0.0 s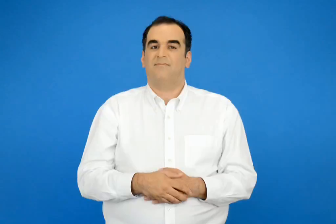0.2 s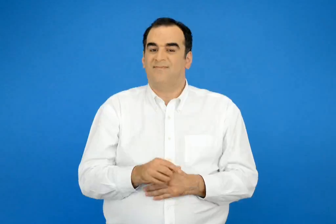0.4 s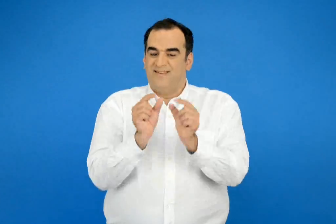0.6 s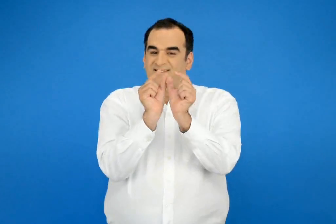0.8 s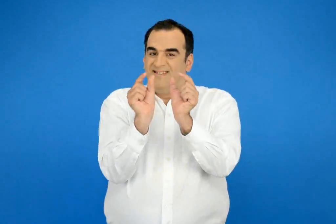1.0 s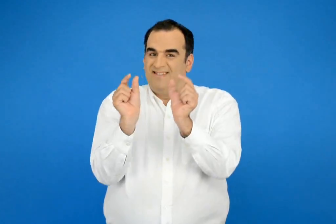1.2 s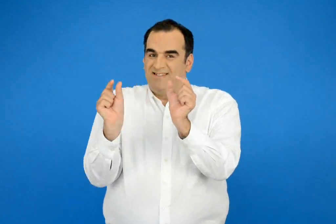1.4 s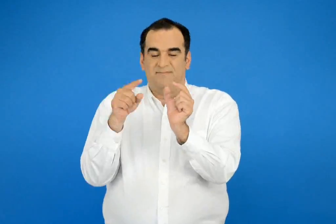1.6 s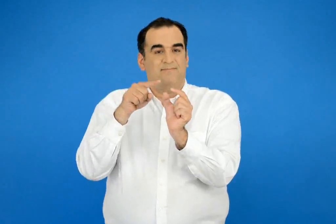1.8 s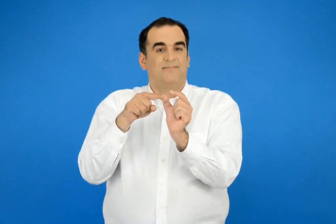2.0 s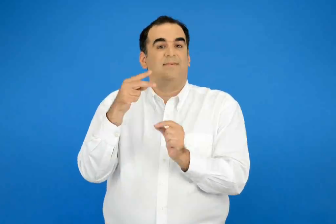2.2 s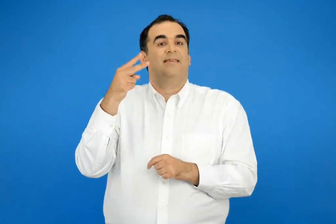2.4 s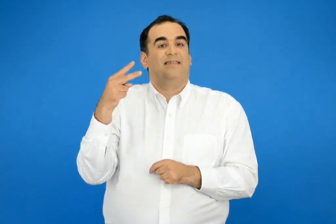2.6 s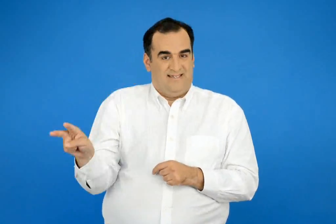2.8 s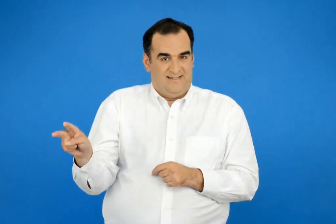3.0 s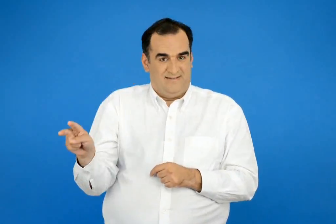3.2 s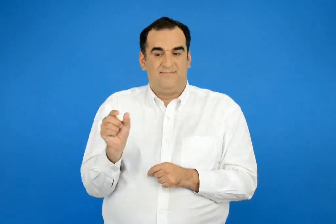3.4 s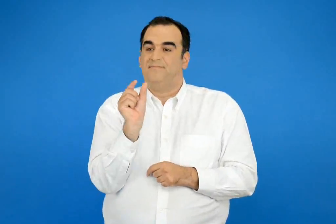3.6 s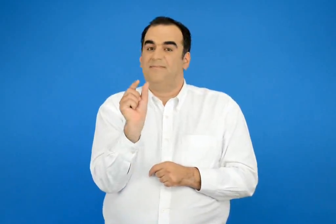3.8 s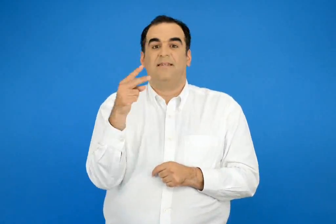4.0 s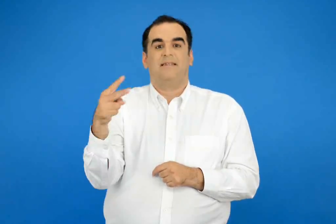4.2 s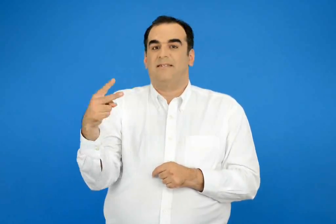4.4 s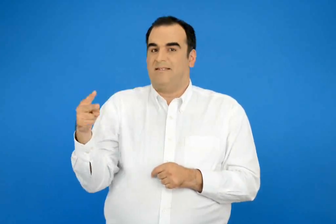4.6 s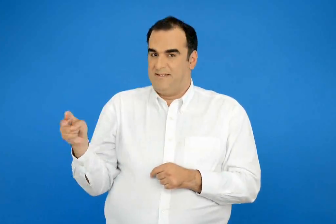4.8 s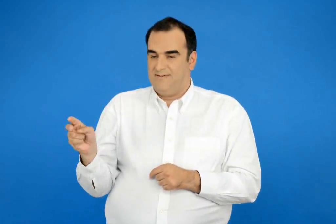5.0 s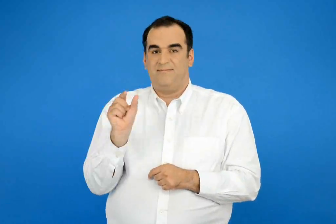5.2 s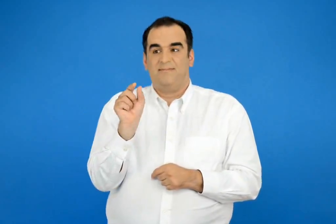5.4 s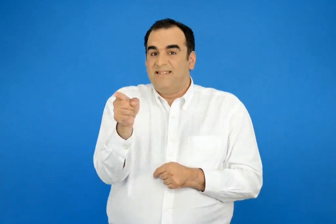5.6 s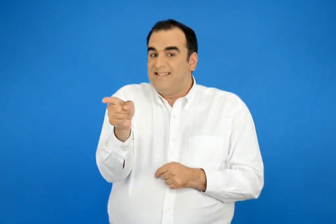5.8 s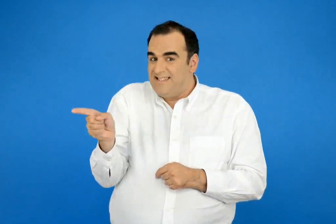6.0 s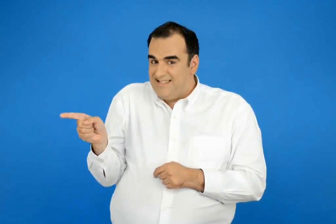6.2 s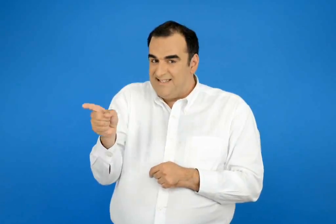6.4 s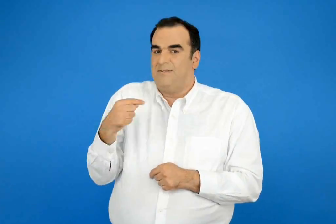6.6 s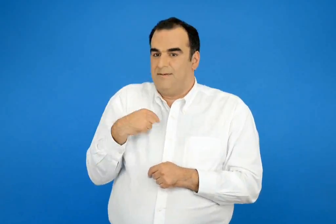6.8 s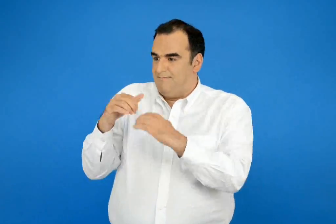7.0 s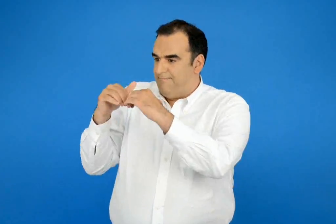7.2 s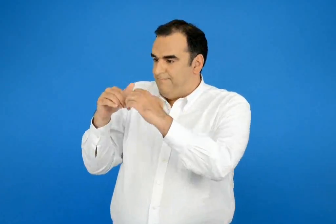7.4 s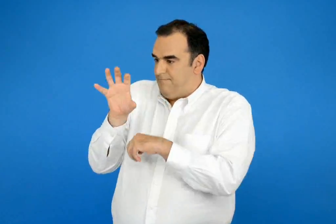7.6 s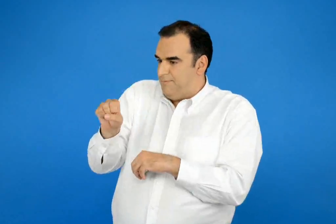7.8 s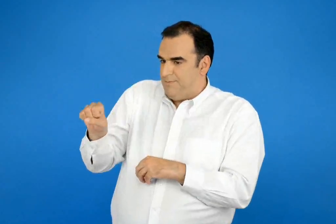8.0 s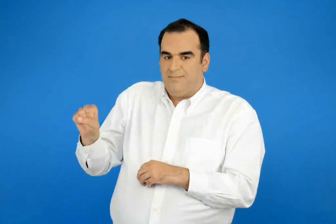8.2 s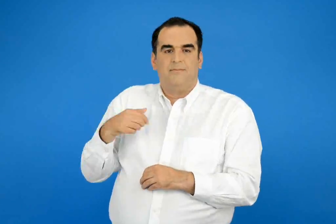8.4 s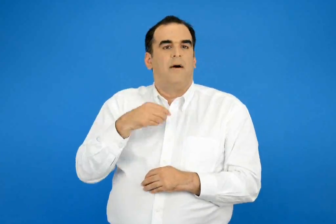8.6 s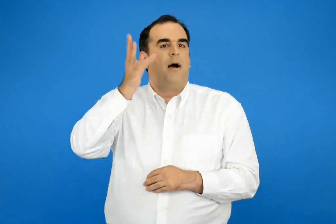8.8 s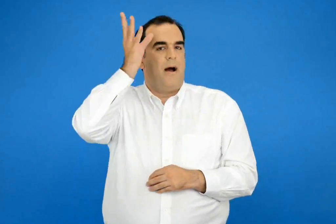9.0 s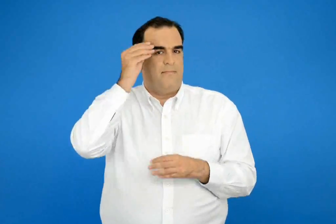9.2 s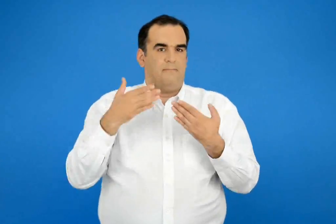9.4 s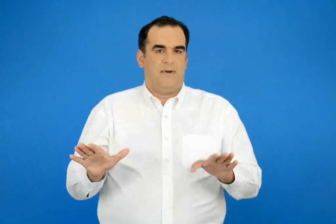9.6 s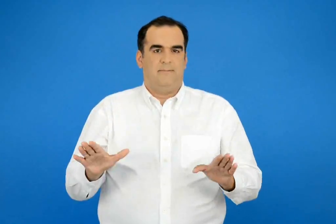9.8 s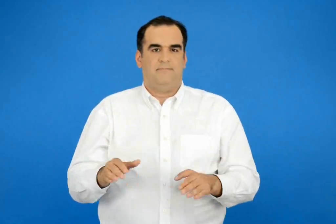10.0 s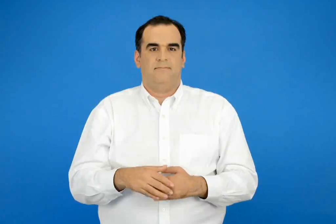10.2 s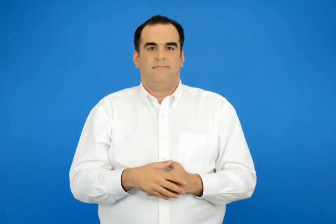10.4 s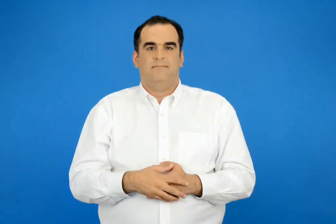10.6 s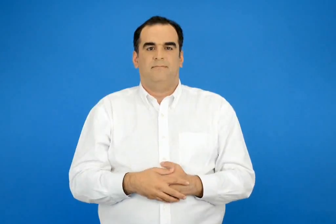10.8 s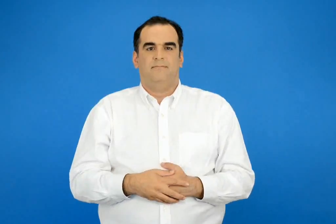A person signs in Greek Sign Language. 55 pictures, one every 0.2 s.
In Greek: έμαθα να ξεχωρίζω μεταξύ τους τα τις της και στις έμαθα να ξεχωρίζω μεταξύ τους τα τις με γιώτα της με ήτα και στις
